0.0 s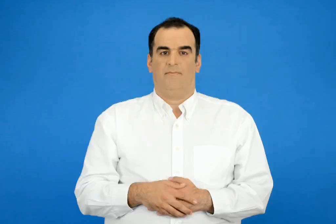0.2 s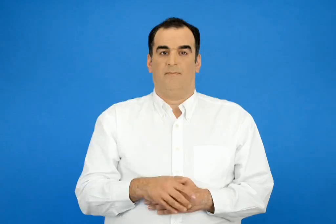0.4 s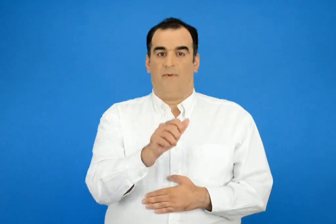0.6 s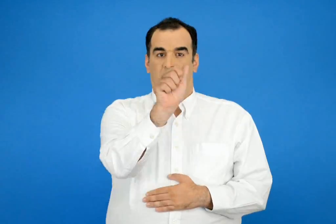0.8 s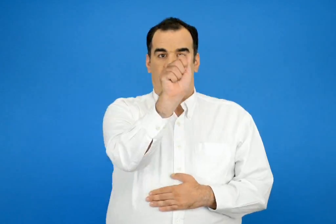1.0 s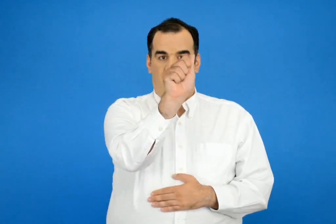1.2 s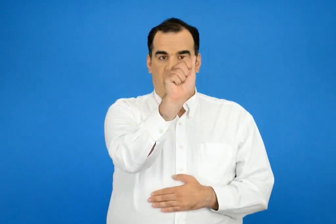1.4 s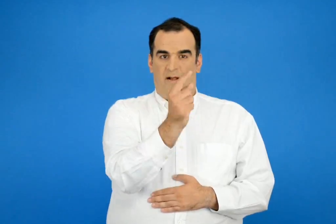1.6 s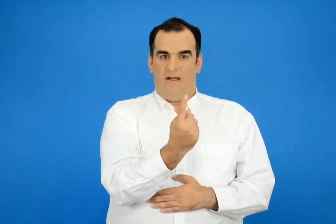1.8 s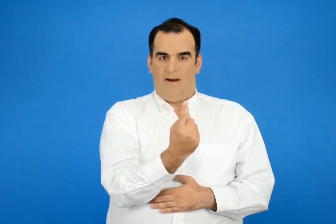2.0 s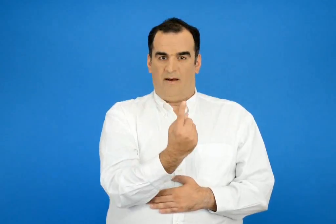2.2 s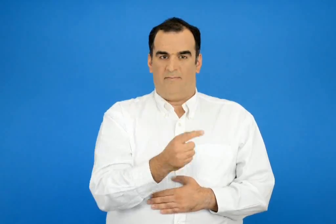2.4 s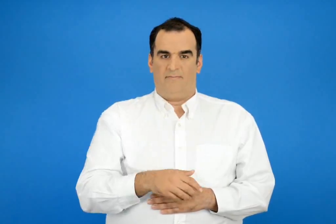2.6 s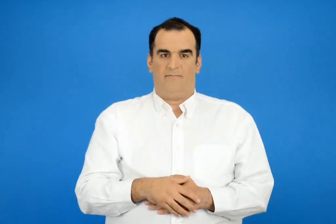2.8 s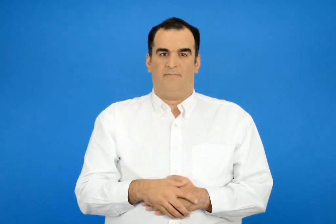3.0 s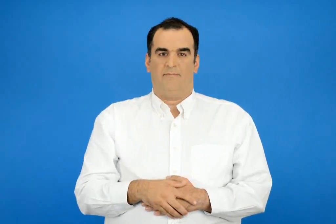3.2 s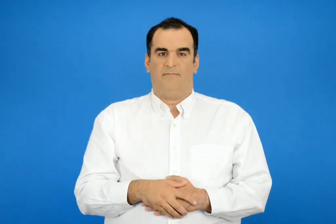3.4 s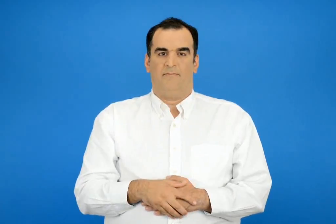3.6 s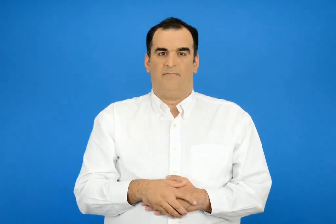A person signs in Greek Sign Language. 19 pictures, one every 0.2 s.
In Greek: α 1
